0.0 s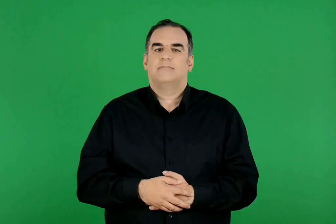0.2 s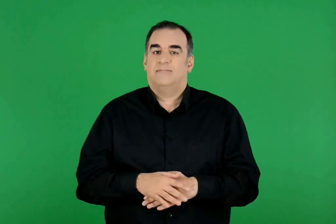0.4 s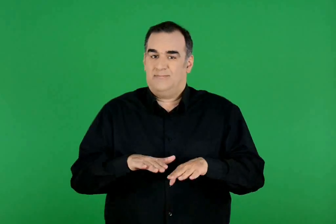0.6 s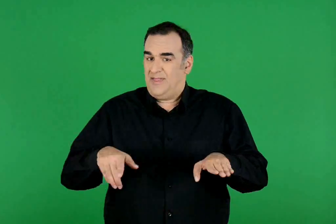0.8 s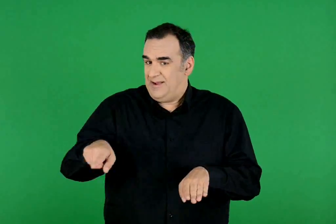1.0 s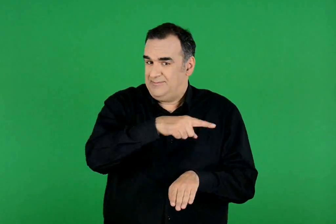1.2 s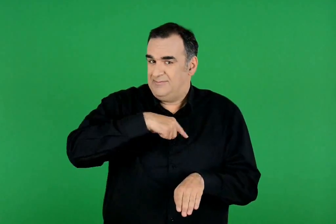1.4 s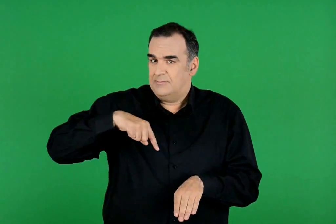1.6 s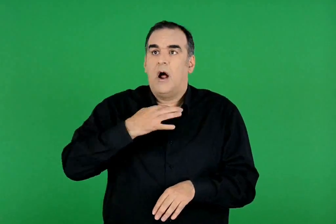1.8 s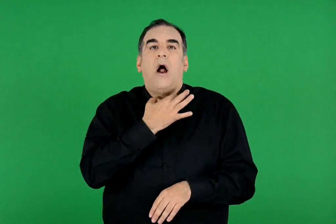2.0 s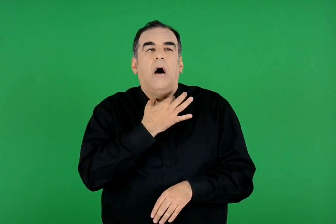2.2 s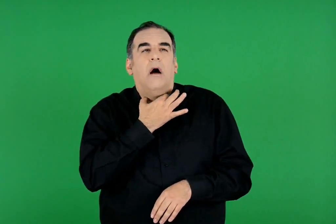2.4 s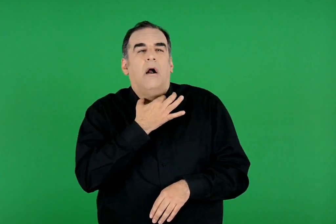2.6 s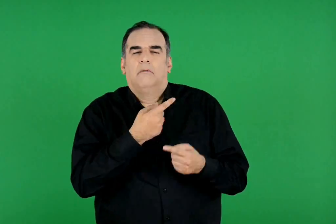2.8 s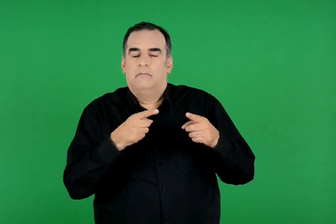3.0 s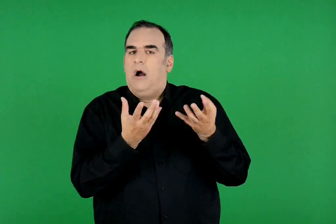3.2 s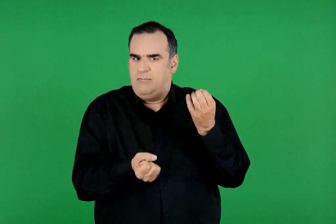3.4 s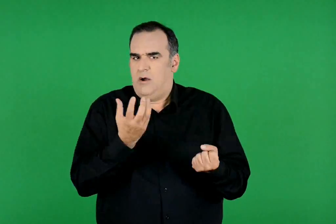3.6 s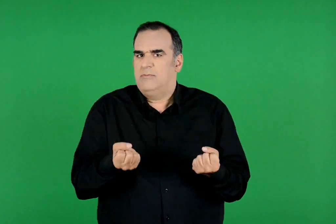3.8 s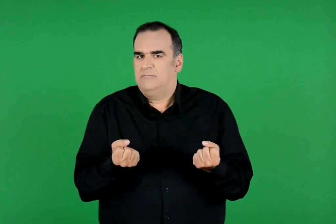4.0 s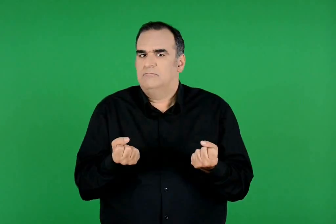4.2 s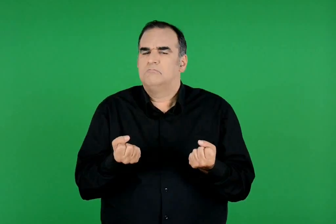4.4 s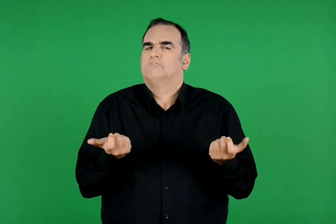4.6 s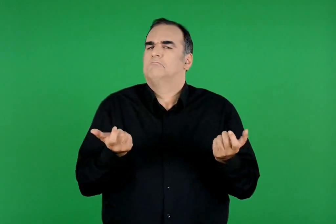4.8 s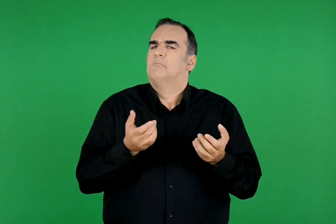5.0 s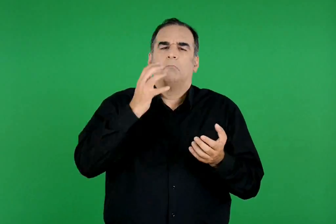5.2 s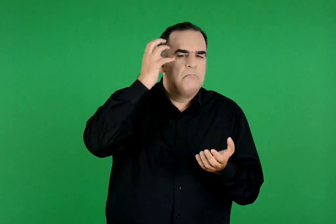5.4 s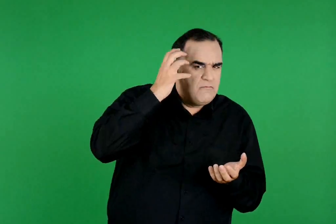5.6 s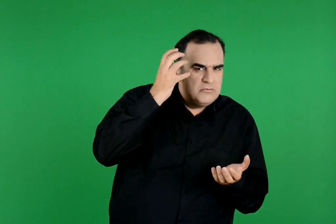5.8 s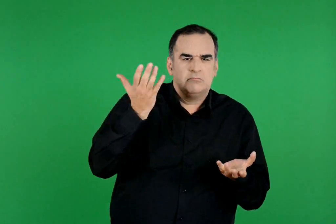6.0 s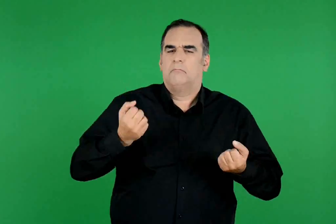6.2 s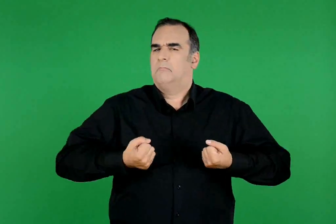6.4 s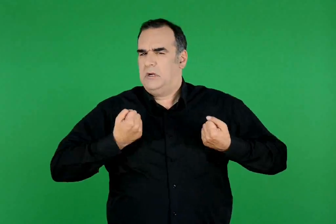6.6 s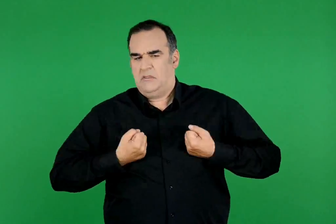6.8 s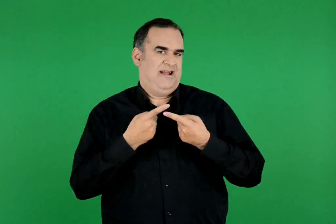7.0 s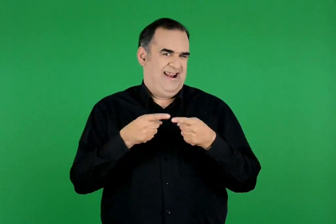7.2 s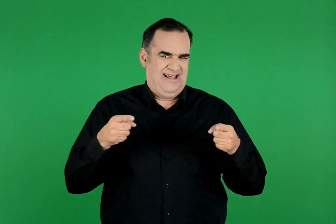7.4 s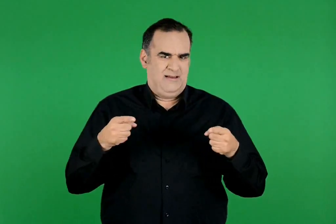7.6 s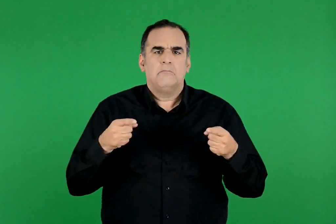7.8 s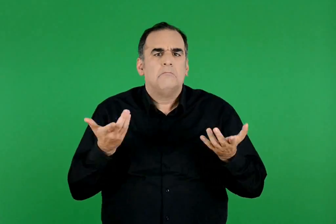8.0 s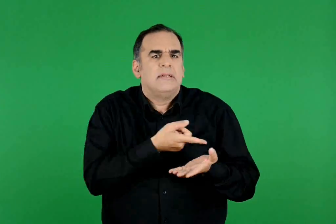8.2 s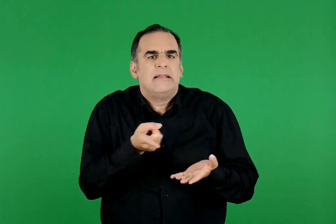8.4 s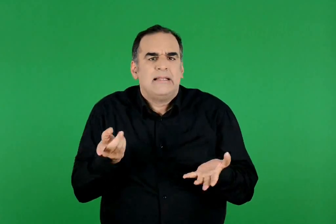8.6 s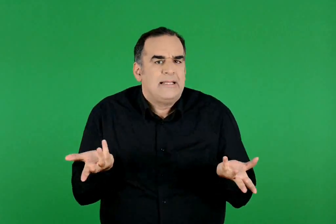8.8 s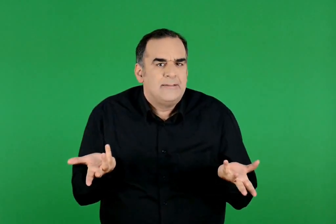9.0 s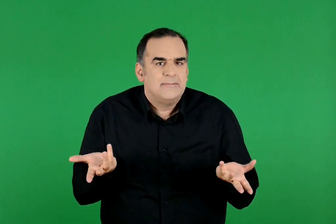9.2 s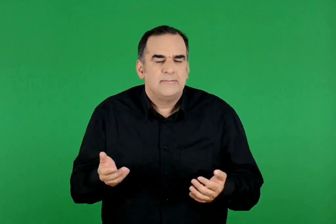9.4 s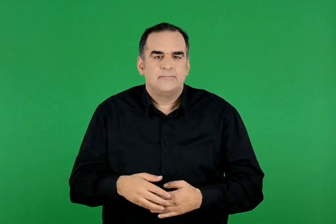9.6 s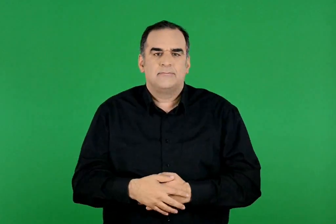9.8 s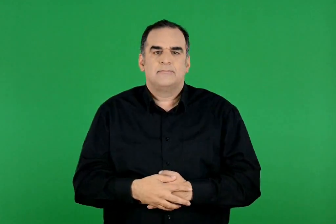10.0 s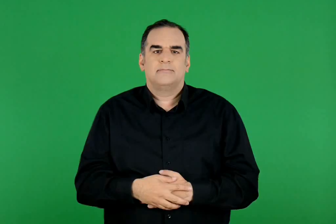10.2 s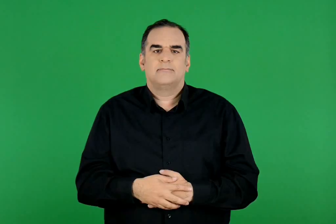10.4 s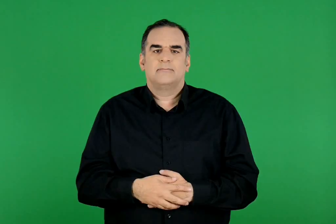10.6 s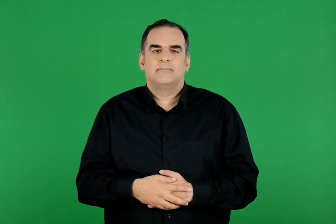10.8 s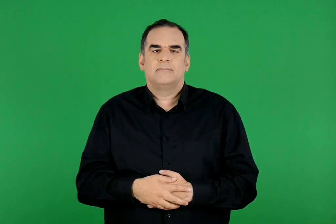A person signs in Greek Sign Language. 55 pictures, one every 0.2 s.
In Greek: τα παιδιά έχουμε ανάγκη από μόρφωση , παιχνίδι και άλλα. ποια ;
